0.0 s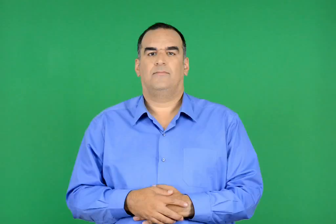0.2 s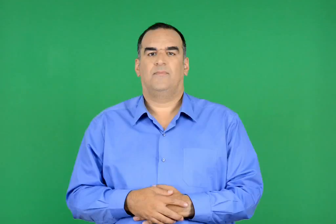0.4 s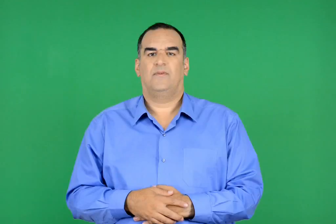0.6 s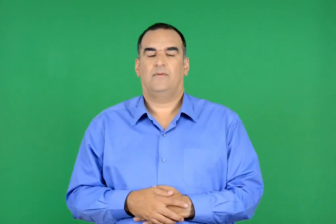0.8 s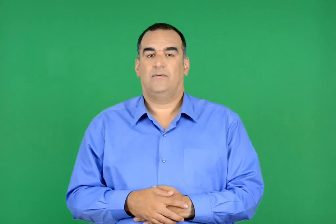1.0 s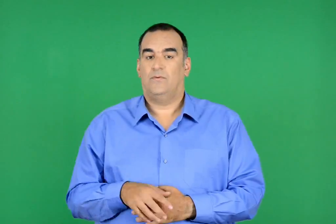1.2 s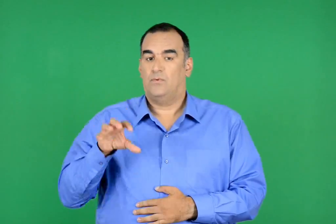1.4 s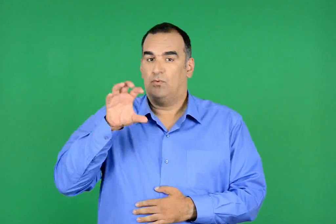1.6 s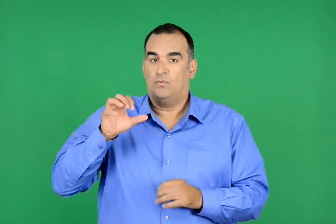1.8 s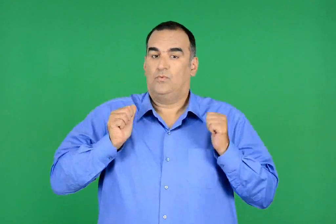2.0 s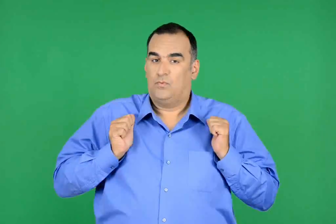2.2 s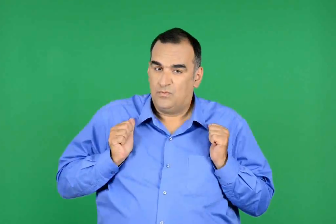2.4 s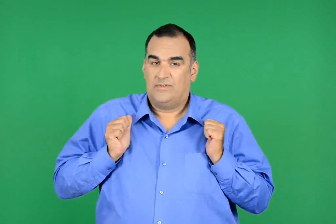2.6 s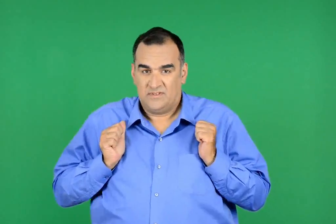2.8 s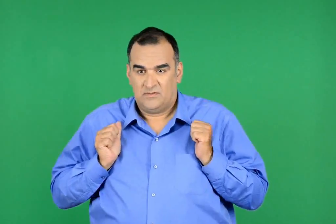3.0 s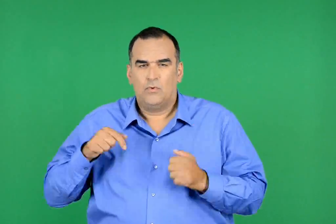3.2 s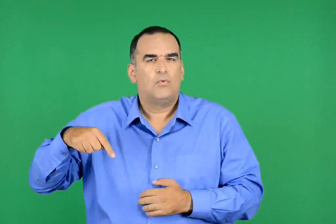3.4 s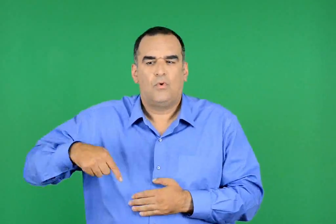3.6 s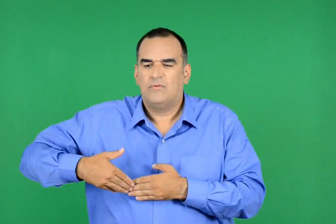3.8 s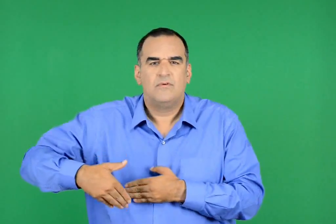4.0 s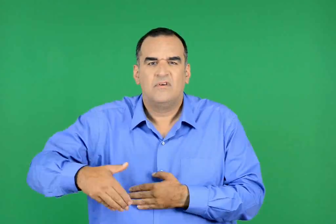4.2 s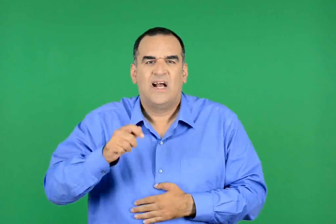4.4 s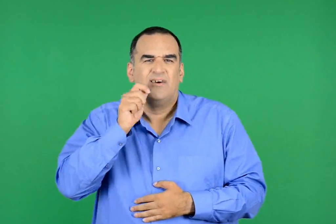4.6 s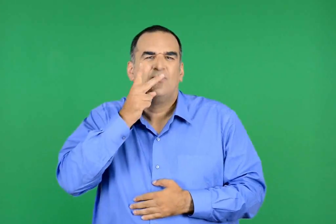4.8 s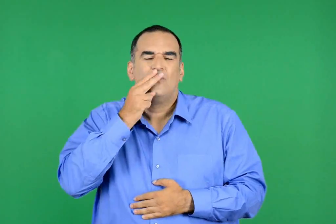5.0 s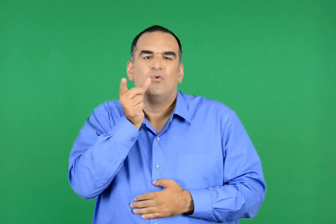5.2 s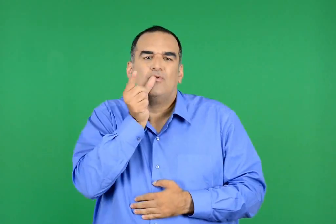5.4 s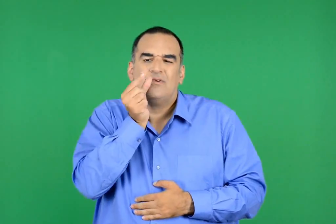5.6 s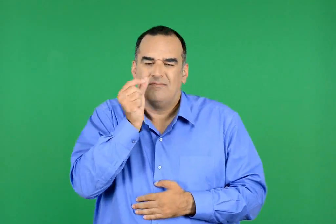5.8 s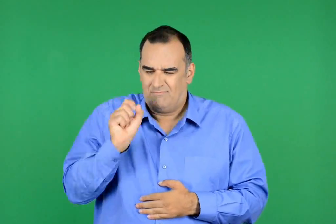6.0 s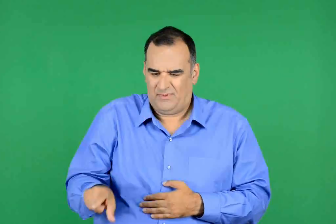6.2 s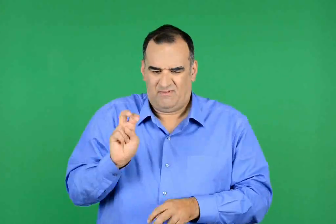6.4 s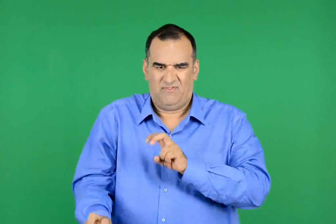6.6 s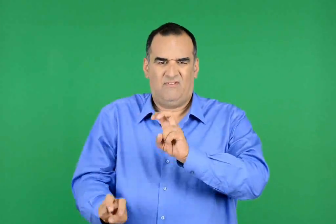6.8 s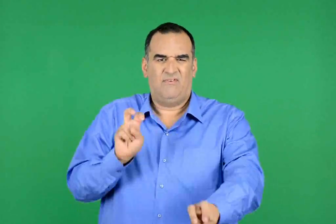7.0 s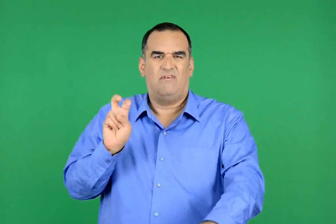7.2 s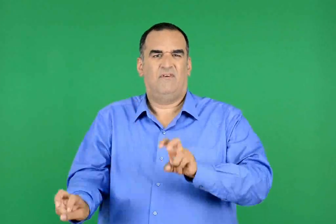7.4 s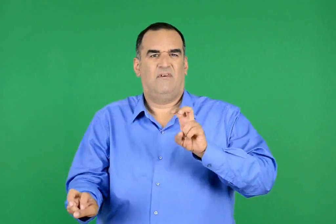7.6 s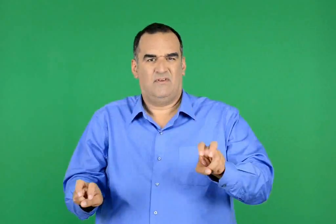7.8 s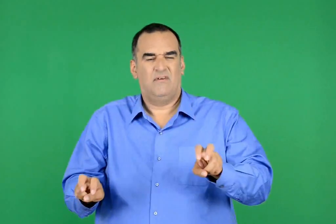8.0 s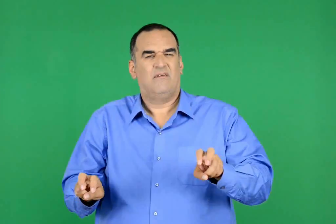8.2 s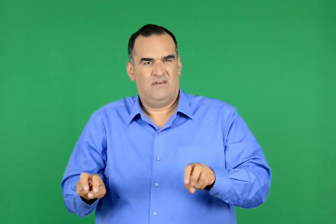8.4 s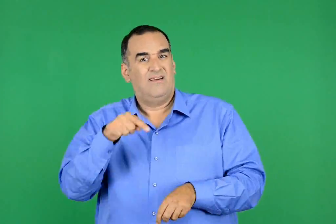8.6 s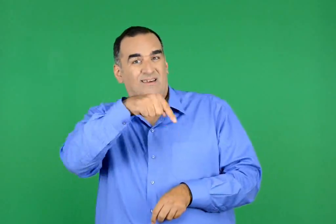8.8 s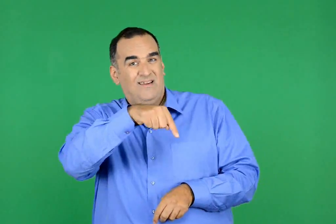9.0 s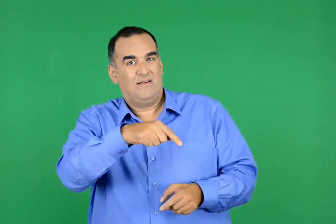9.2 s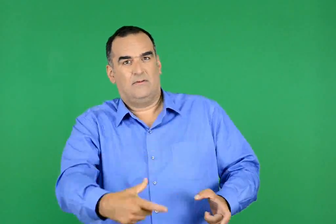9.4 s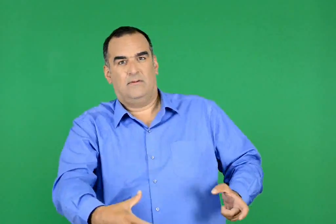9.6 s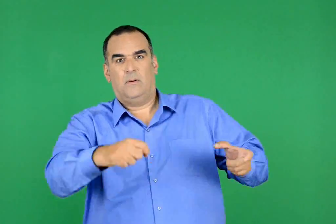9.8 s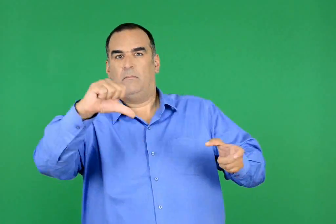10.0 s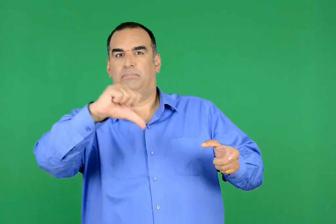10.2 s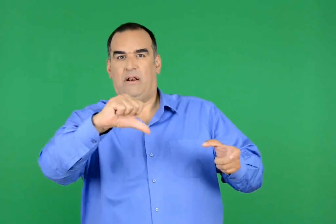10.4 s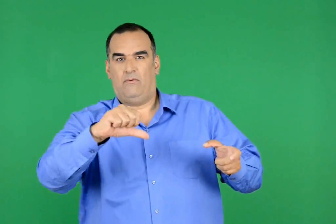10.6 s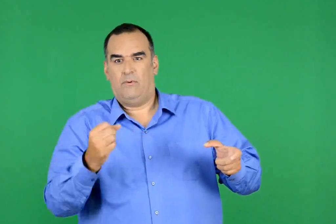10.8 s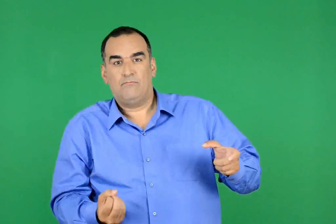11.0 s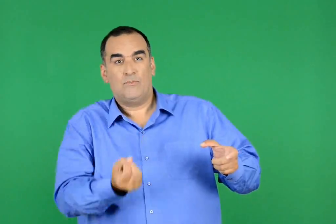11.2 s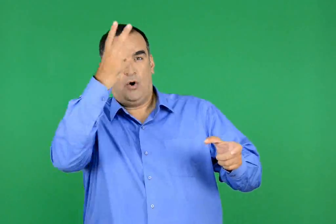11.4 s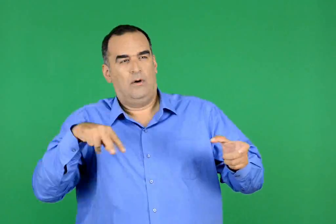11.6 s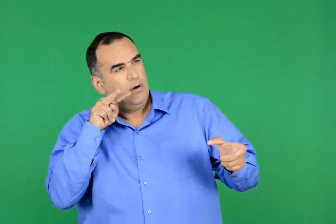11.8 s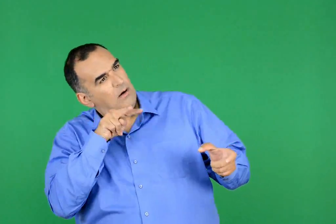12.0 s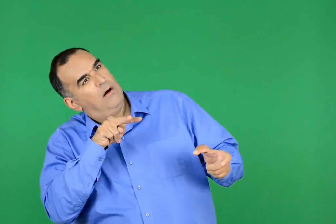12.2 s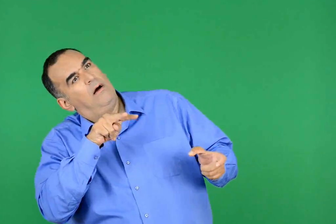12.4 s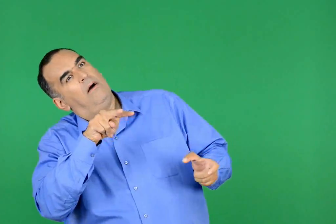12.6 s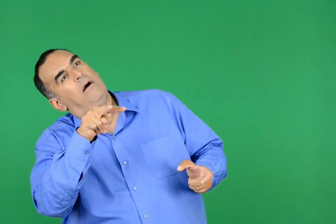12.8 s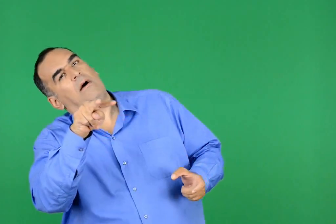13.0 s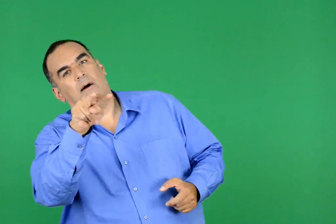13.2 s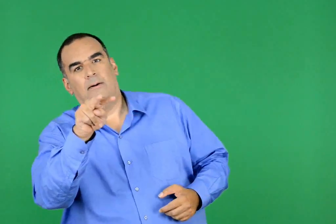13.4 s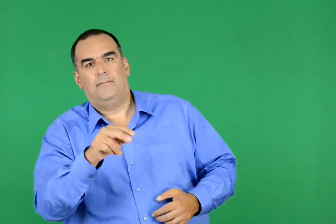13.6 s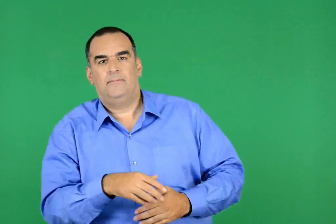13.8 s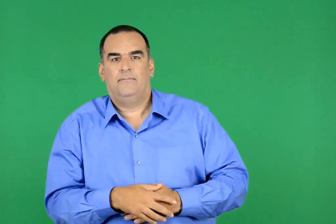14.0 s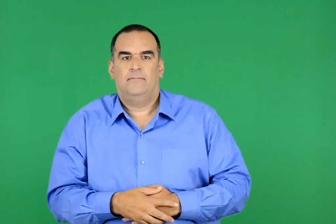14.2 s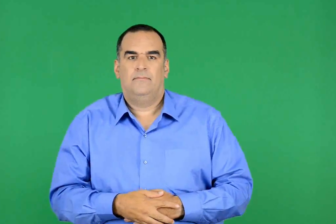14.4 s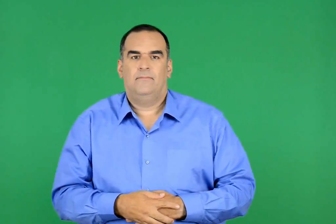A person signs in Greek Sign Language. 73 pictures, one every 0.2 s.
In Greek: τώρα πετάνε τα αποτσίγαρα οι τουρίστες και το καινούργιο παν να δουν διυλιστήριο
